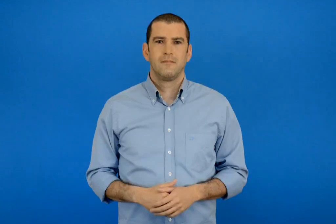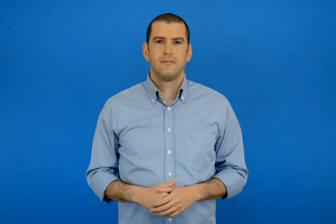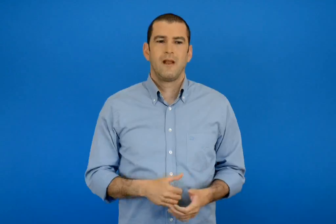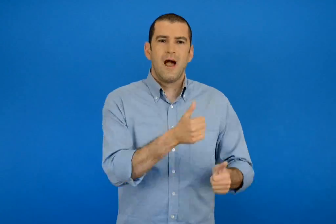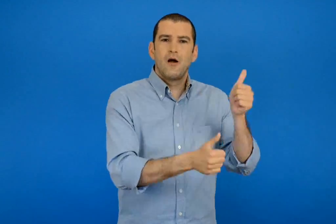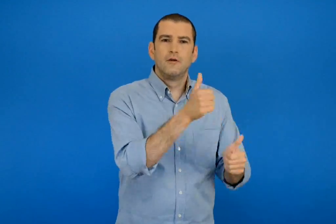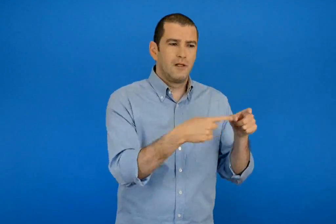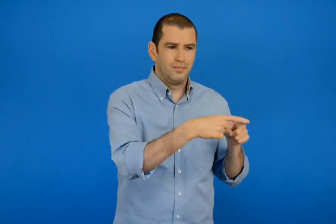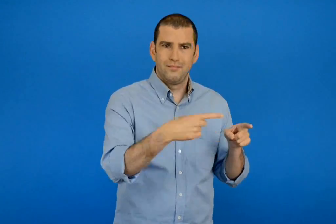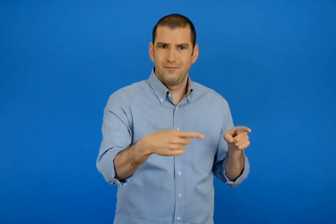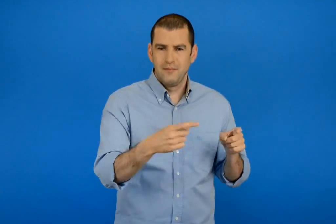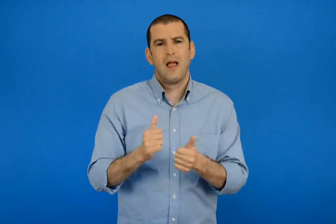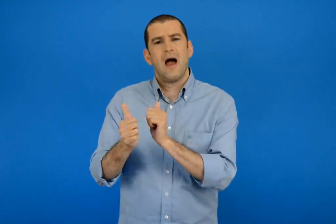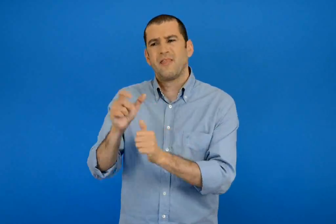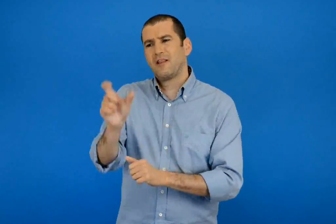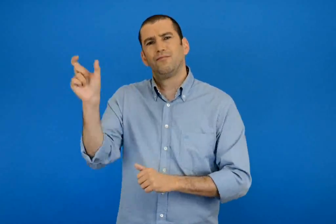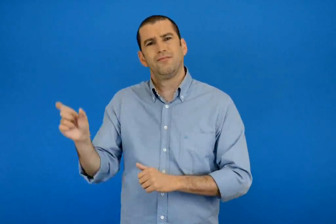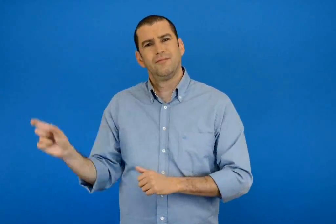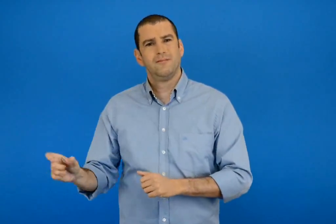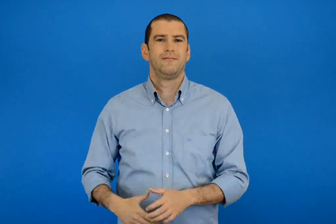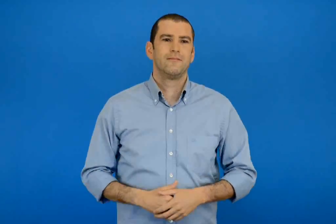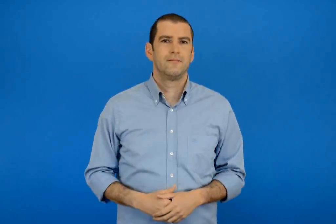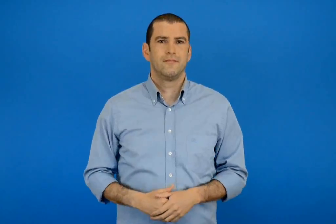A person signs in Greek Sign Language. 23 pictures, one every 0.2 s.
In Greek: αγωνίσματα και αθλητές
